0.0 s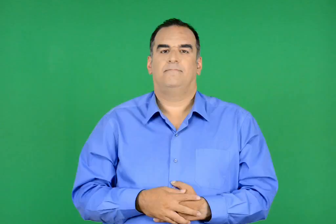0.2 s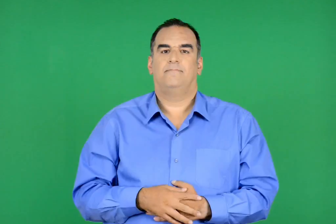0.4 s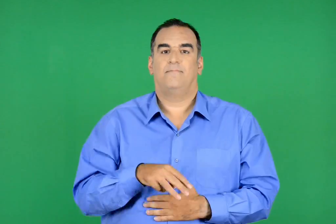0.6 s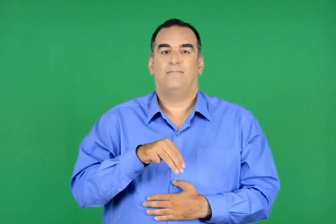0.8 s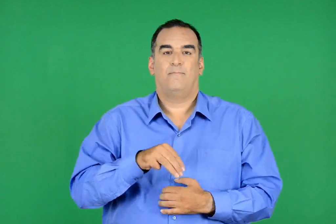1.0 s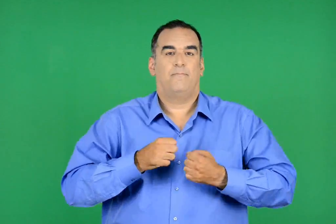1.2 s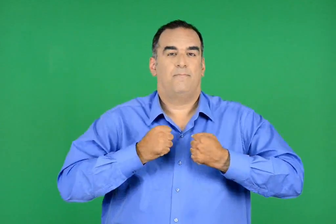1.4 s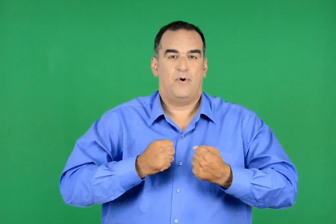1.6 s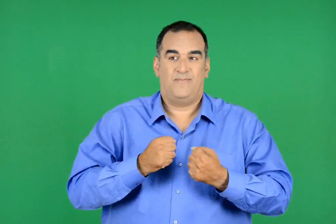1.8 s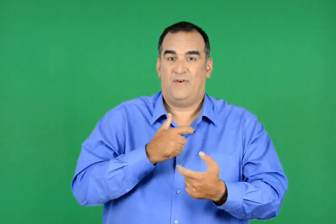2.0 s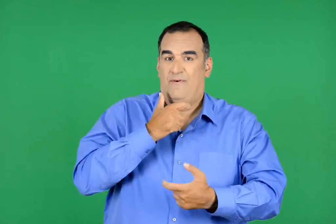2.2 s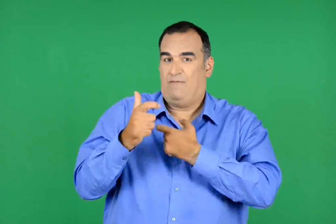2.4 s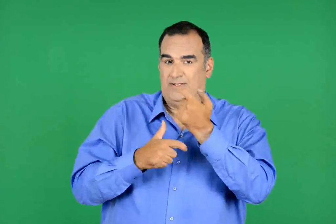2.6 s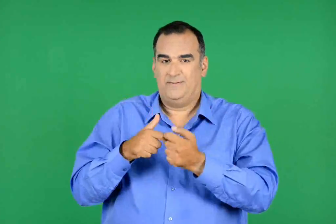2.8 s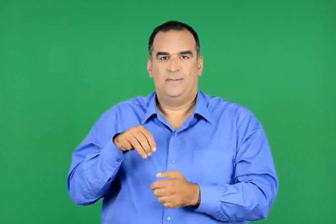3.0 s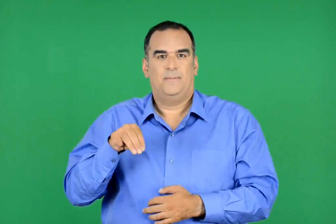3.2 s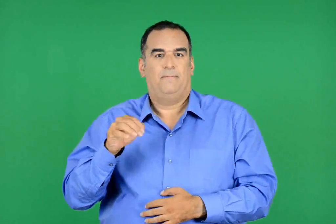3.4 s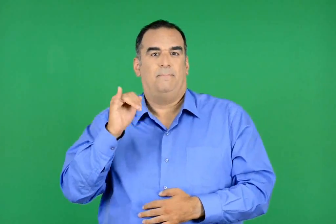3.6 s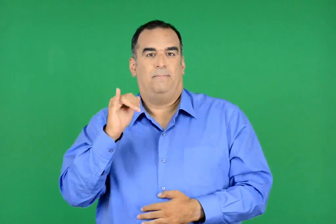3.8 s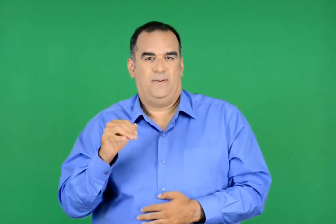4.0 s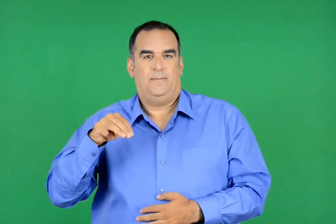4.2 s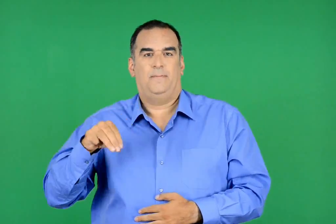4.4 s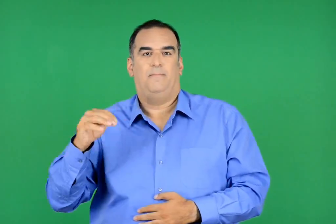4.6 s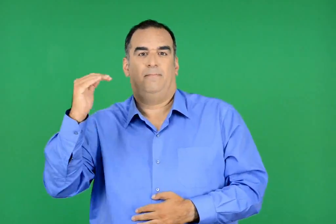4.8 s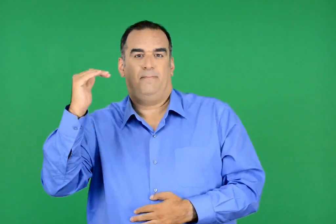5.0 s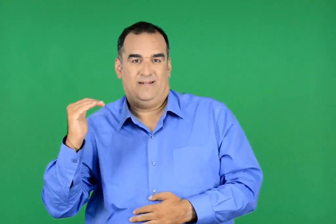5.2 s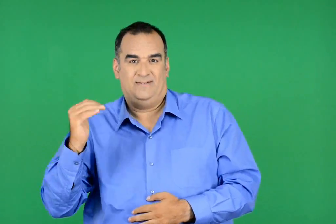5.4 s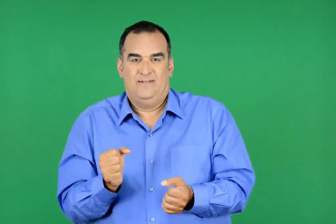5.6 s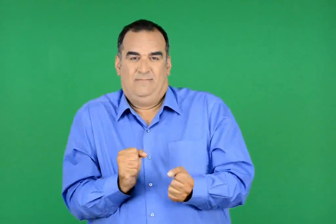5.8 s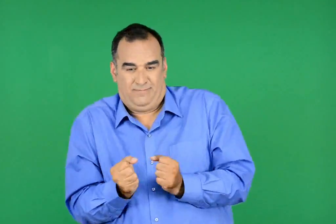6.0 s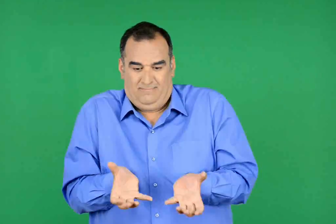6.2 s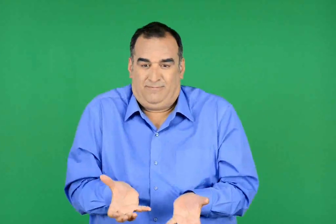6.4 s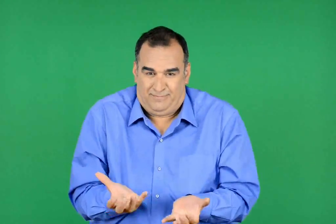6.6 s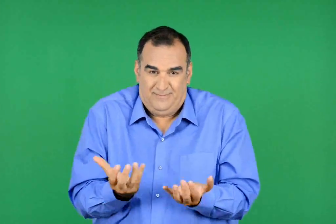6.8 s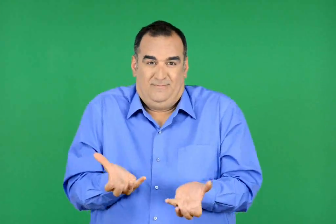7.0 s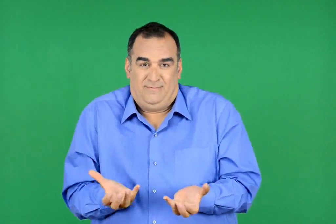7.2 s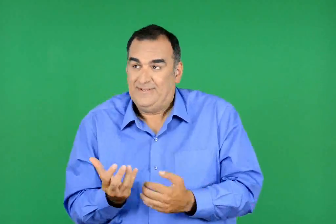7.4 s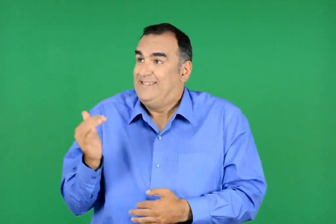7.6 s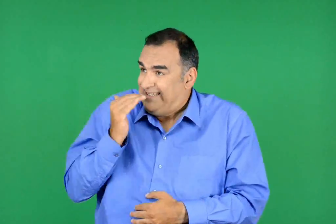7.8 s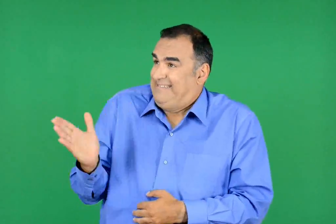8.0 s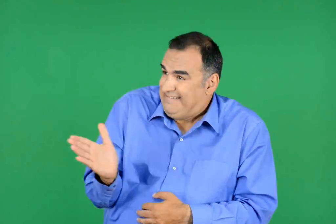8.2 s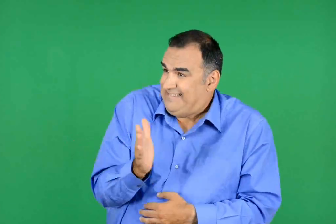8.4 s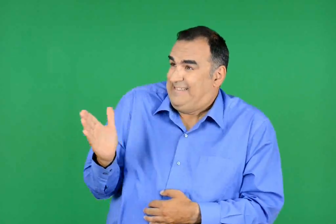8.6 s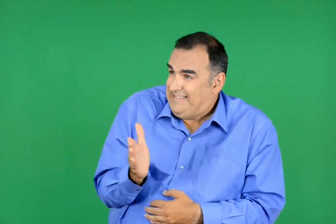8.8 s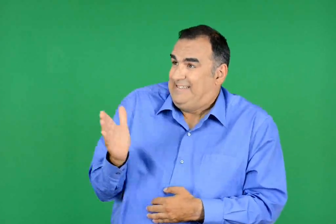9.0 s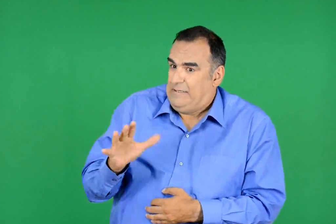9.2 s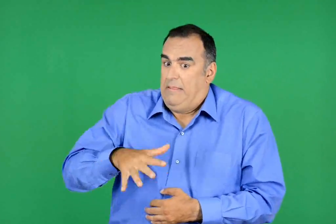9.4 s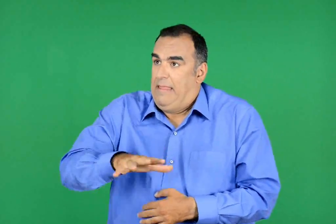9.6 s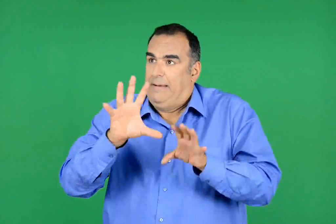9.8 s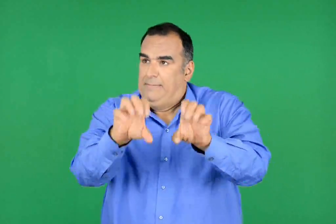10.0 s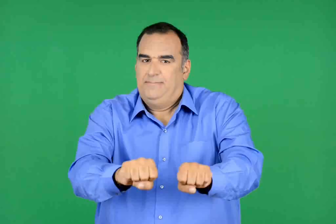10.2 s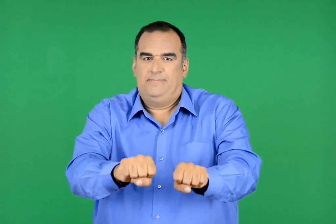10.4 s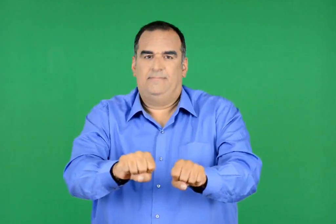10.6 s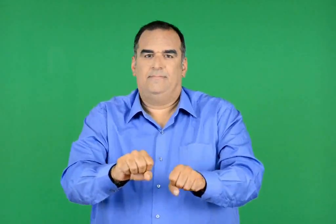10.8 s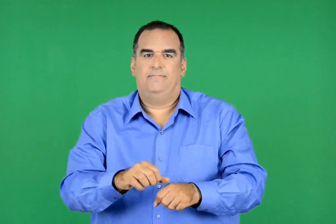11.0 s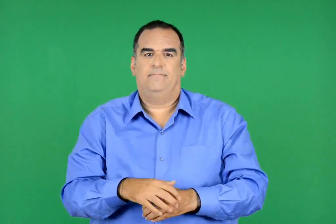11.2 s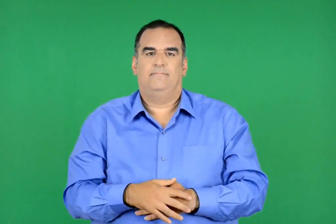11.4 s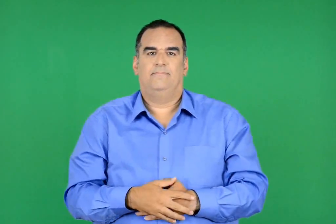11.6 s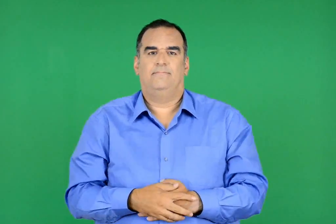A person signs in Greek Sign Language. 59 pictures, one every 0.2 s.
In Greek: προχωρήστε φώναζε κι ο χοντρομπόγκι στον μπιν και στον μπανς. όπου να είναι την πιάνουμε
